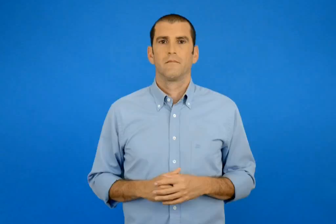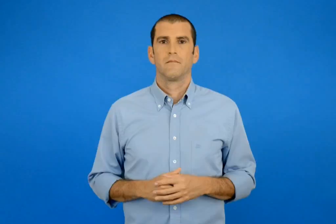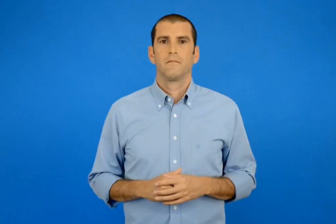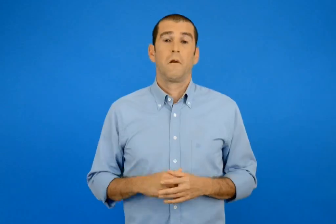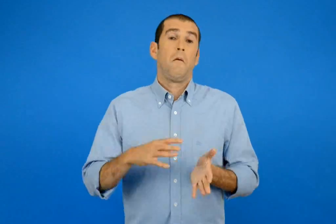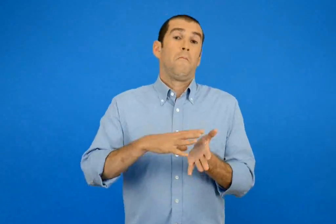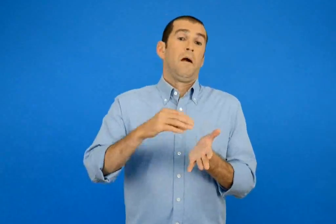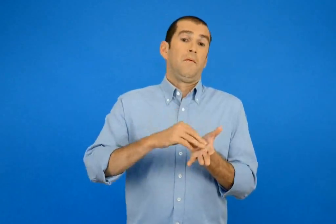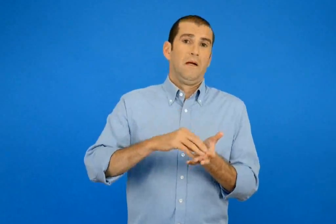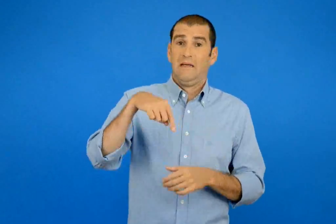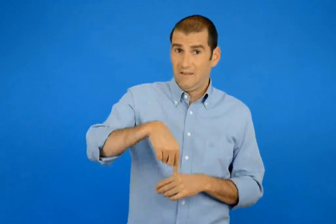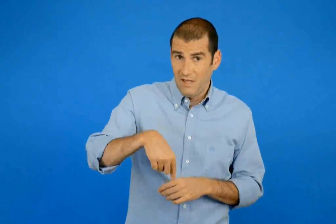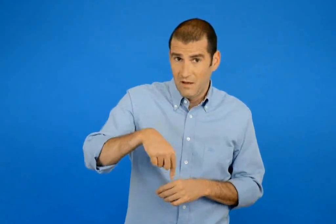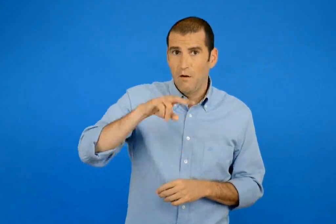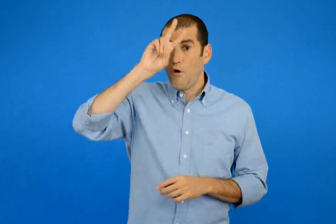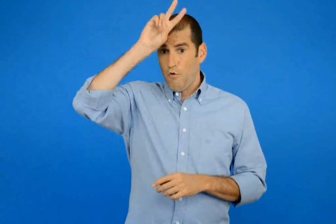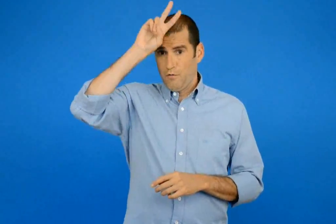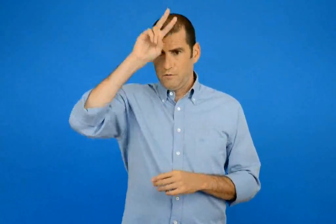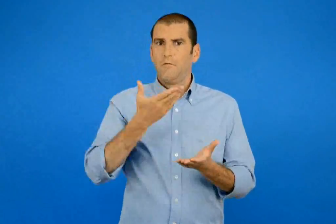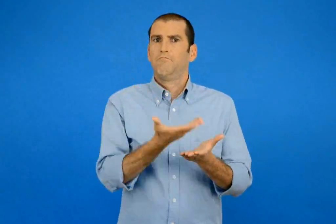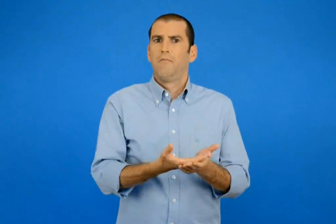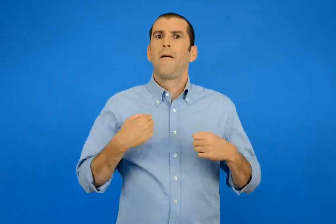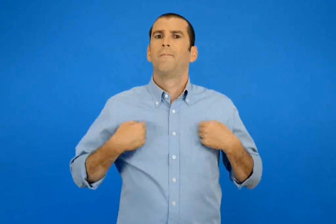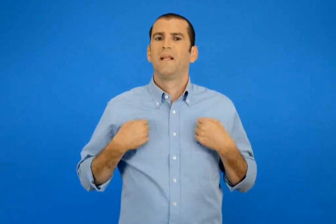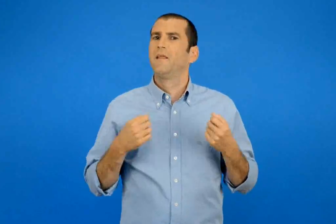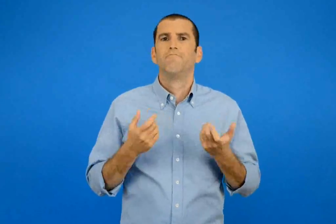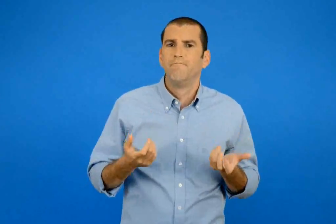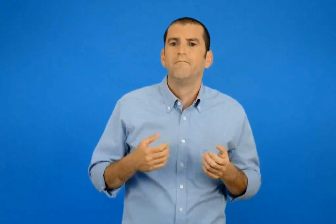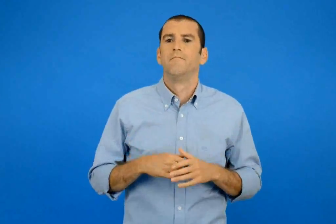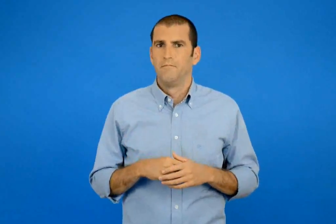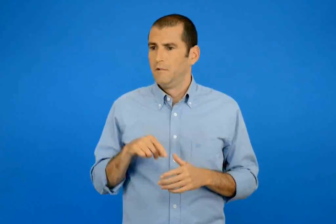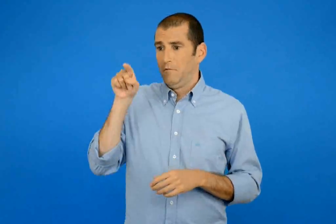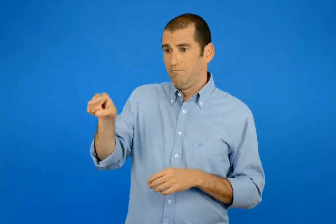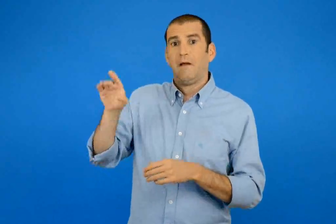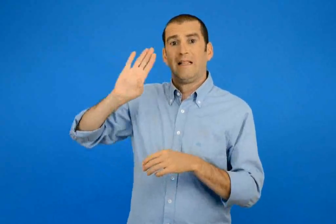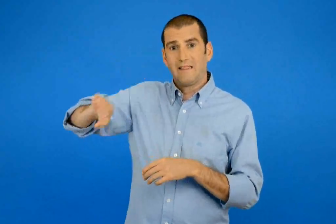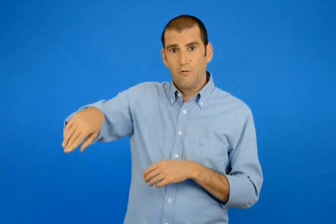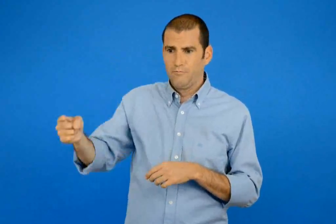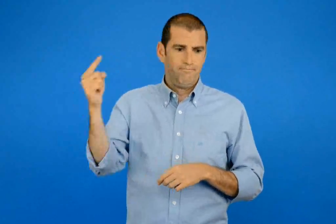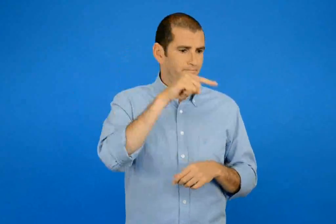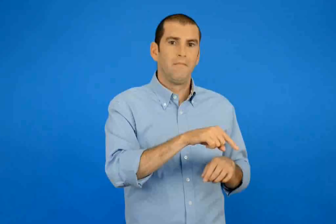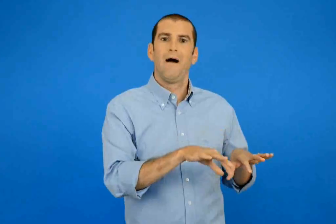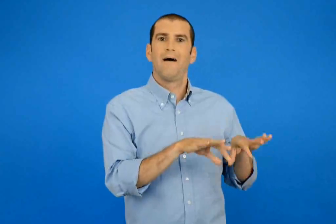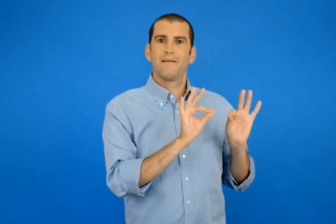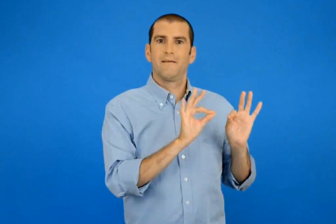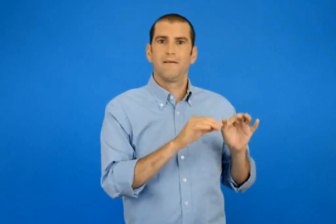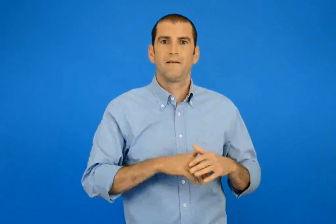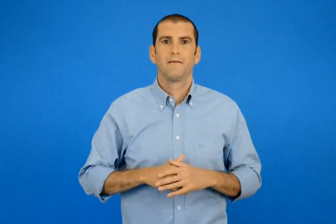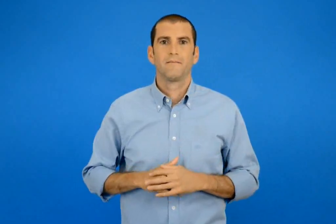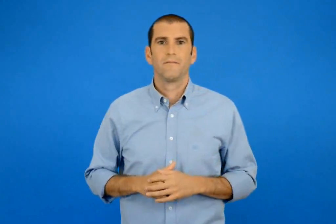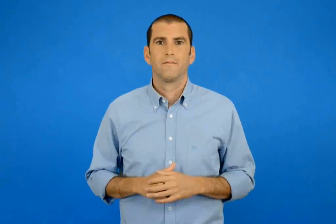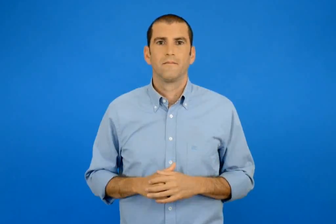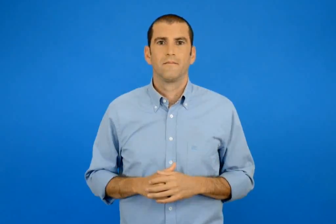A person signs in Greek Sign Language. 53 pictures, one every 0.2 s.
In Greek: σήμερα για παράδειγμα ο λουκάς προτείνει να παίξουν το παιχνίδι από το τέλος στην αρχή
